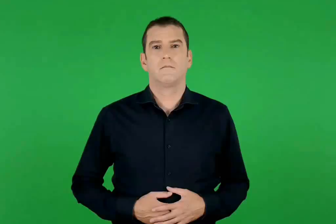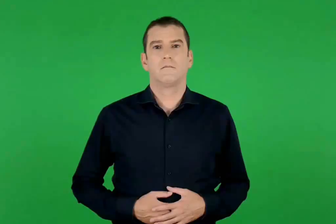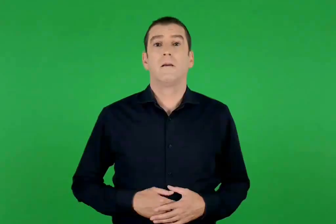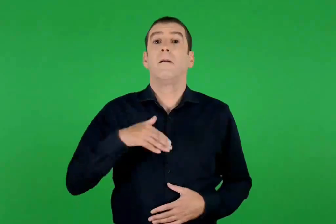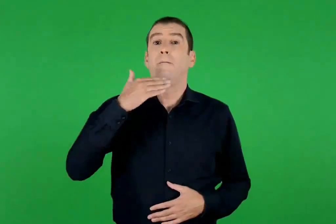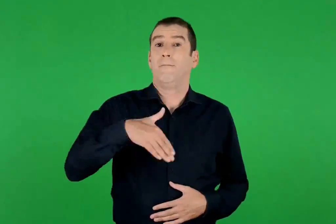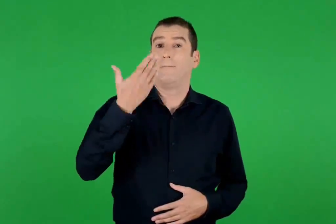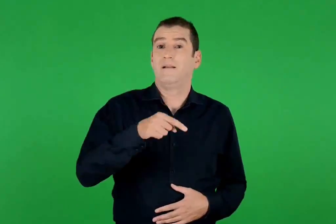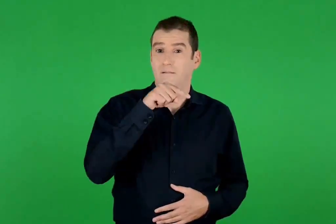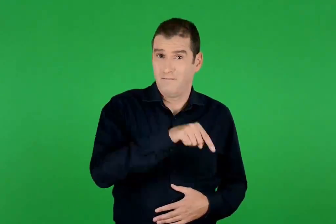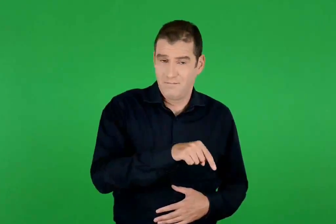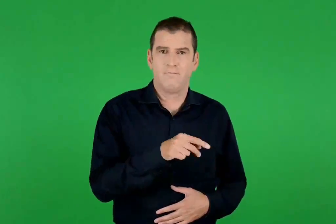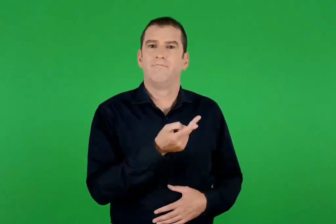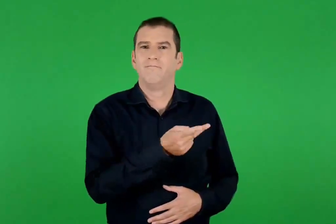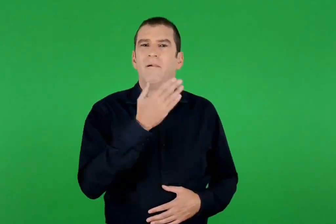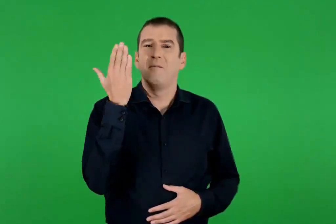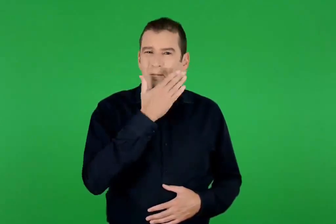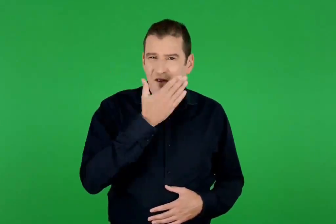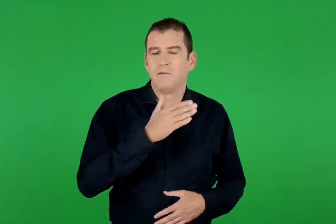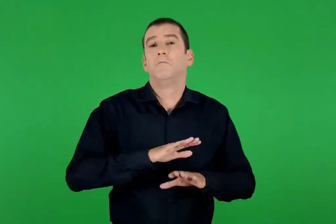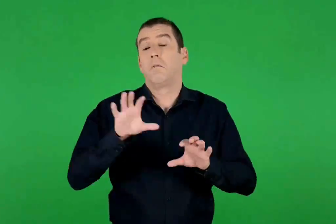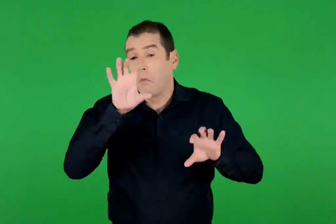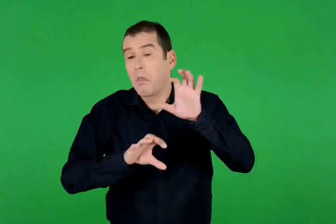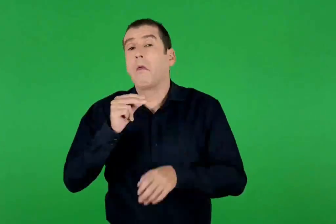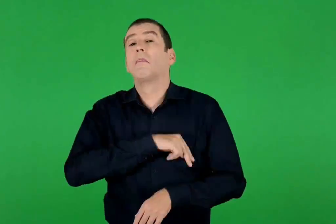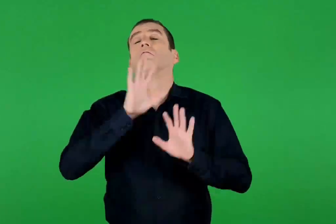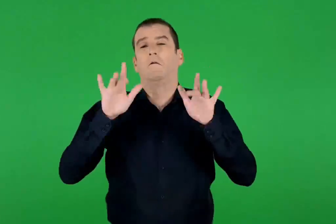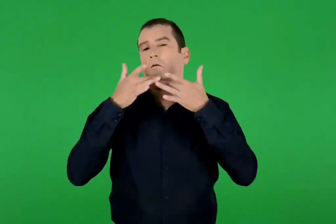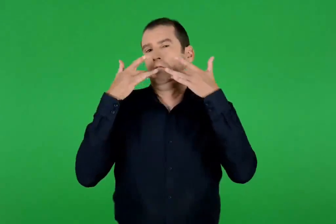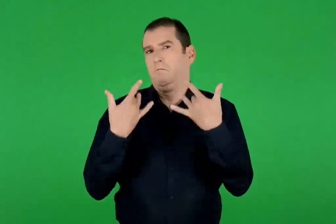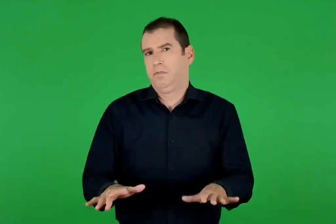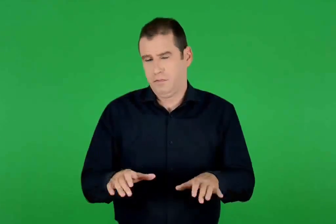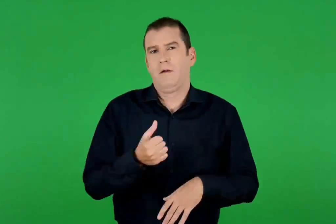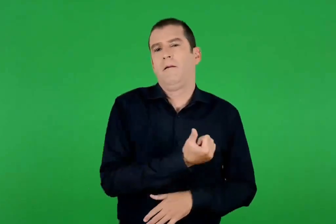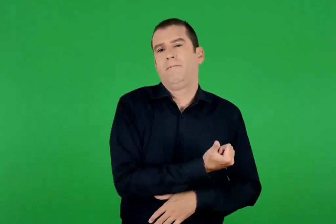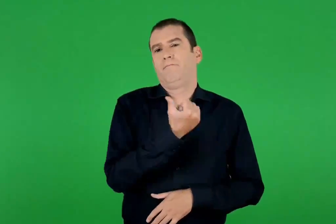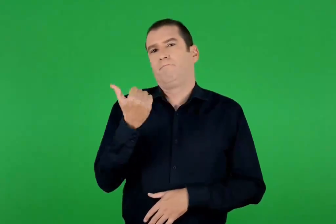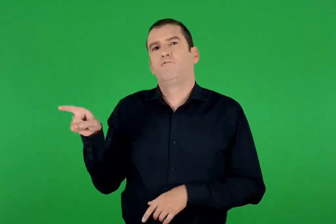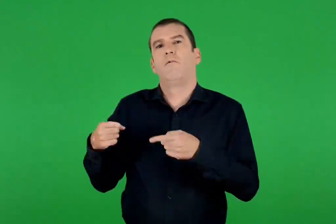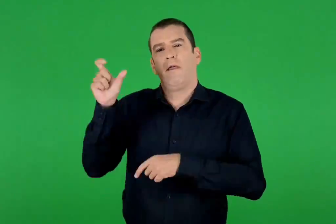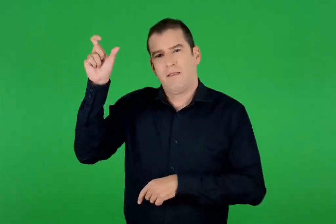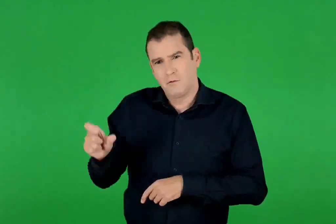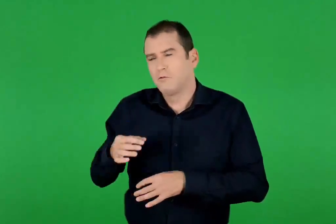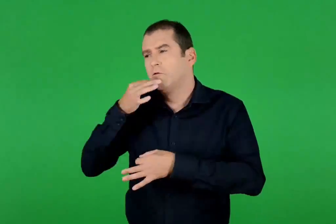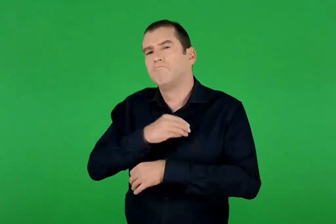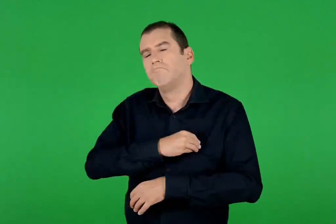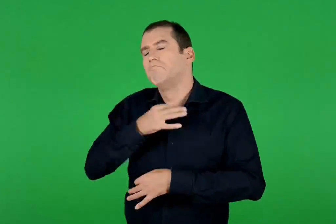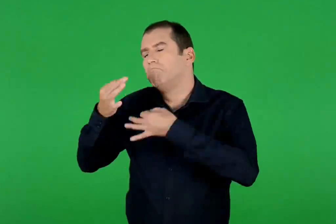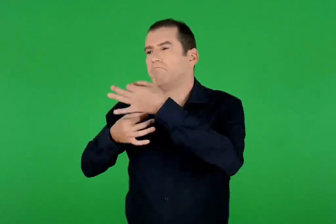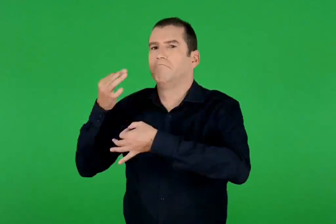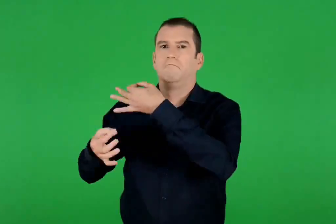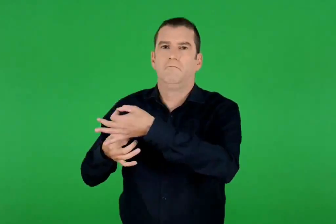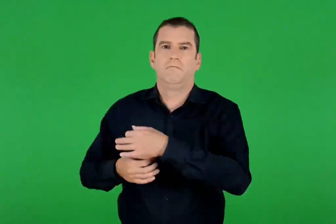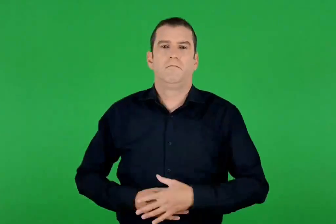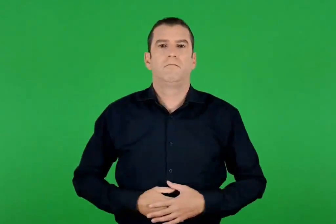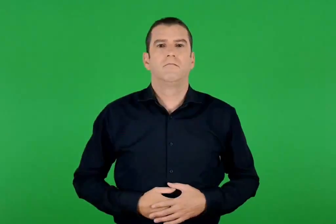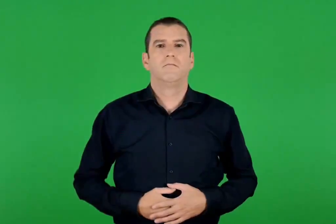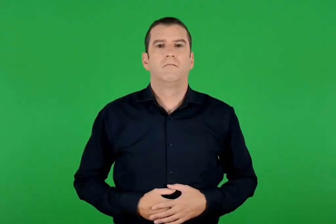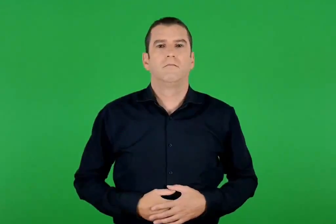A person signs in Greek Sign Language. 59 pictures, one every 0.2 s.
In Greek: μετά από αυτό , οι δύο μαθητές παράτησαν το άσκοπο ψάξιμο , γύρισαν στον δάσκαλό τους και του είπαν λυπημένοι
